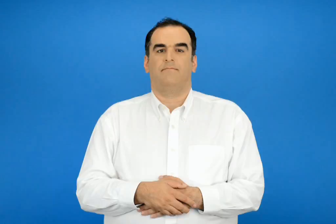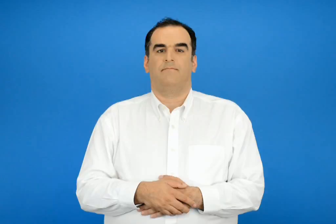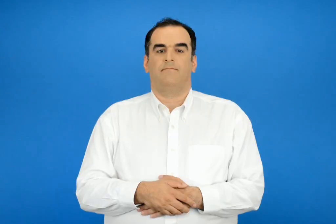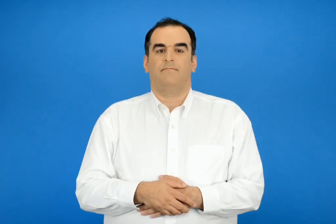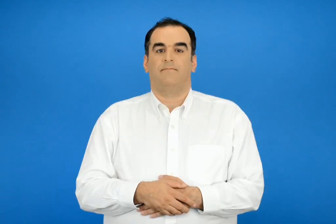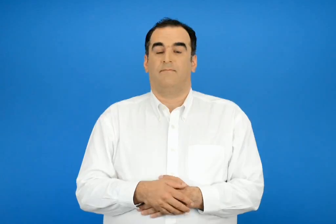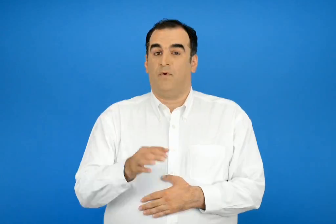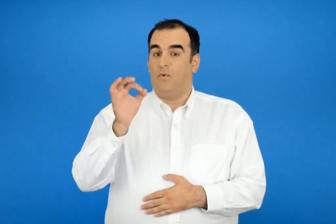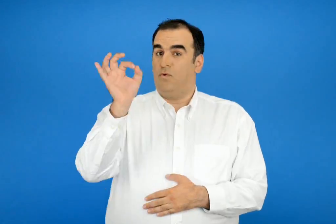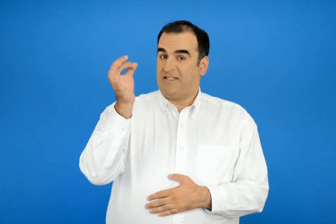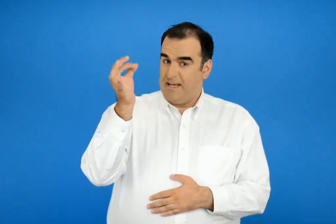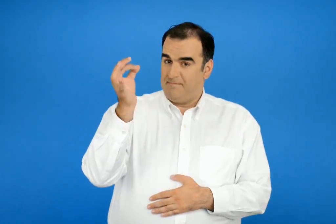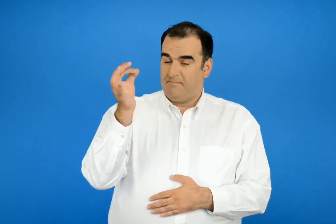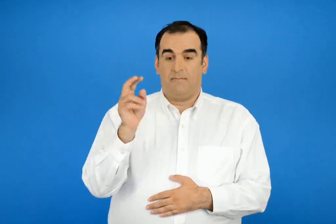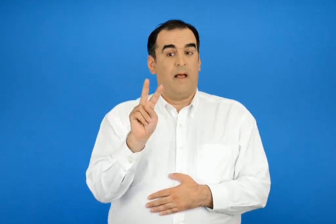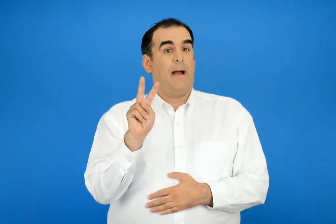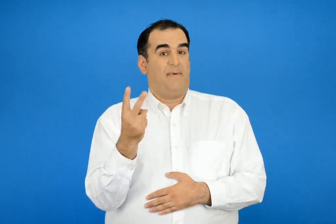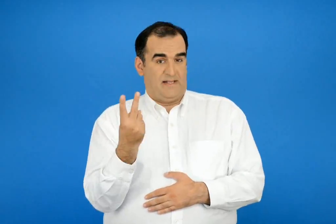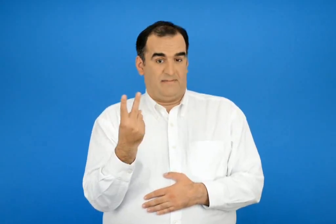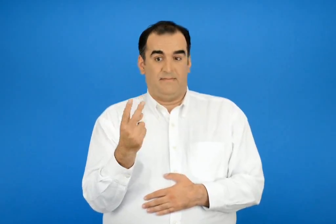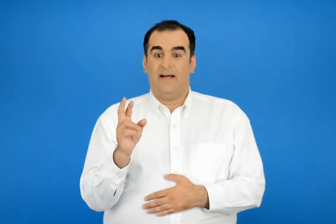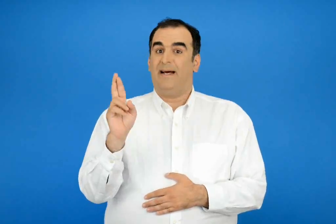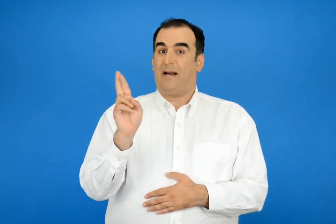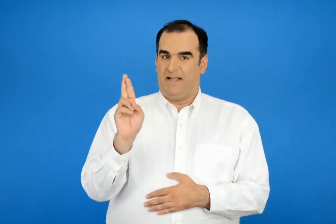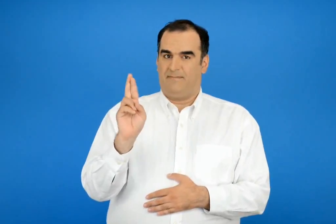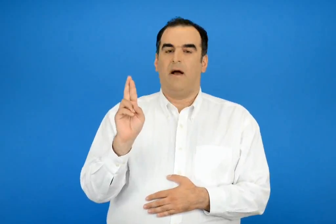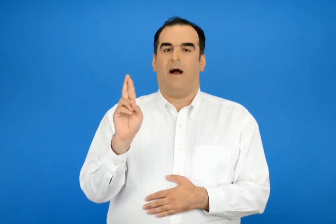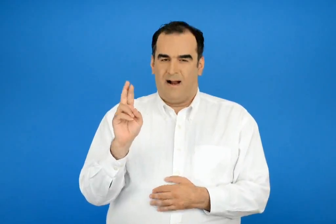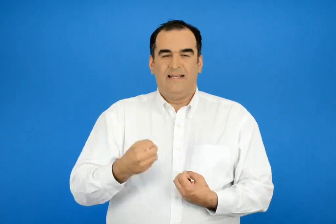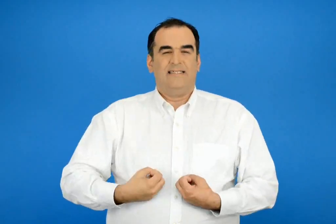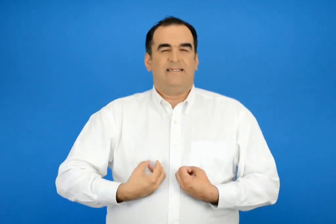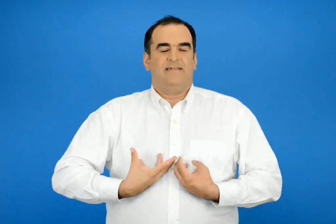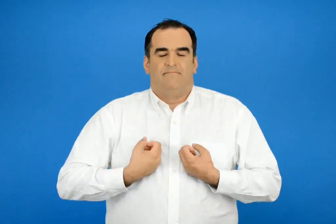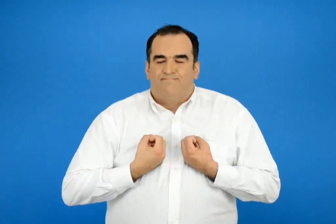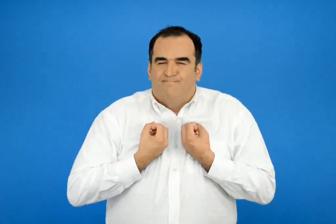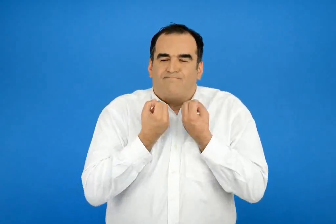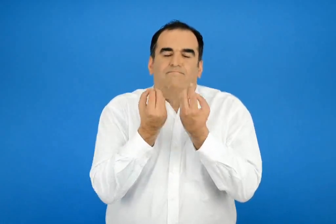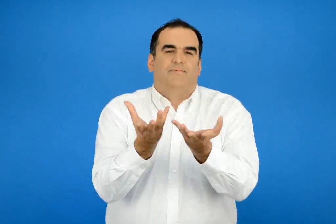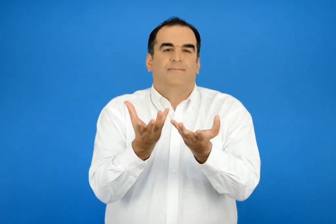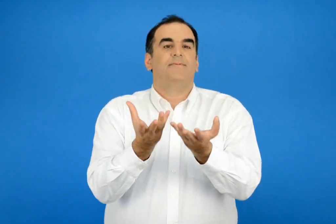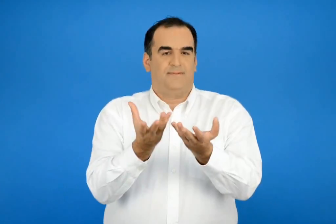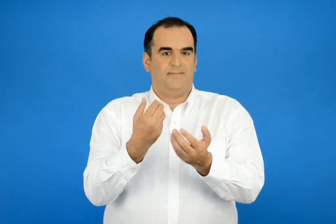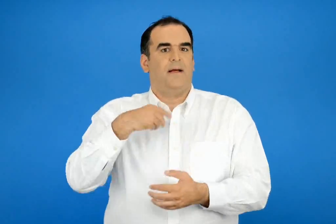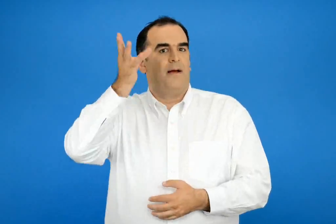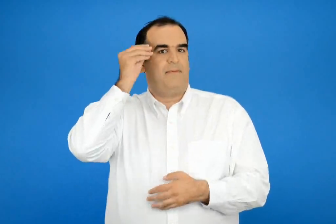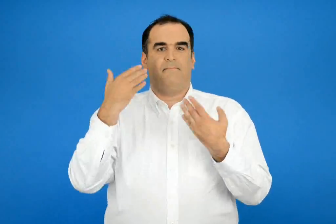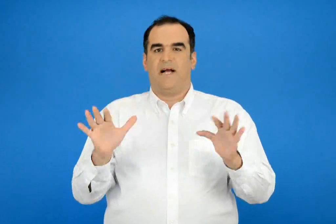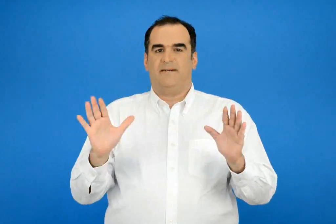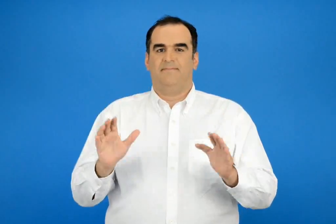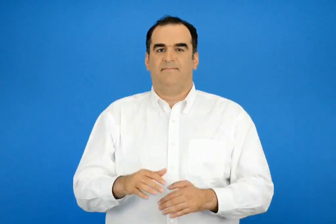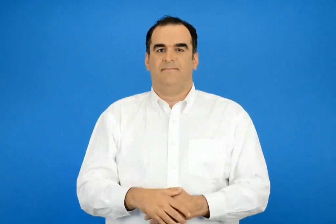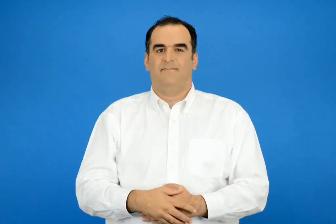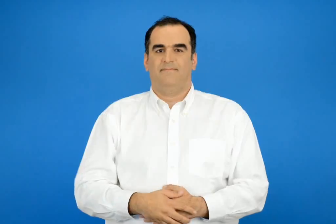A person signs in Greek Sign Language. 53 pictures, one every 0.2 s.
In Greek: έμαθα ουσιαστικά επίθετα και ρήματα για να εκφράζω συναισθήματα
